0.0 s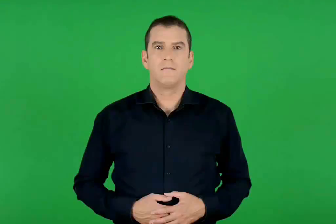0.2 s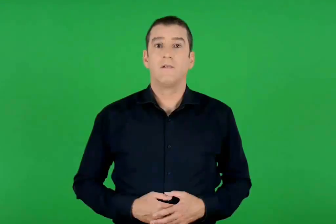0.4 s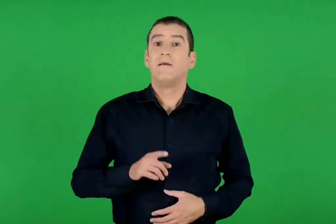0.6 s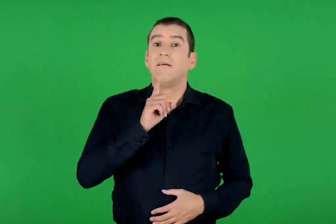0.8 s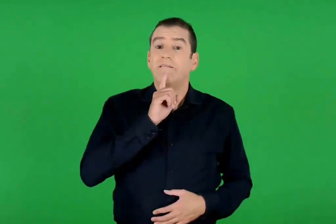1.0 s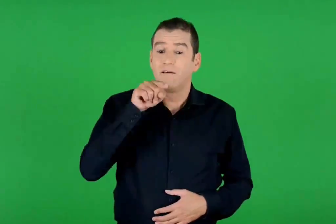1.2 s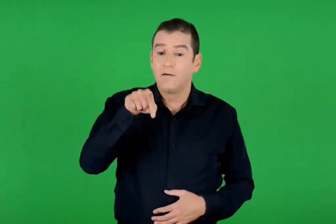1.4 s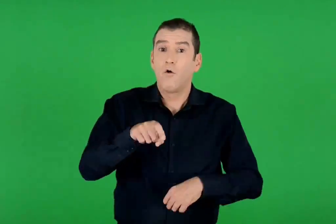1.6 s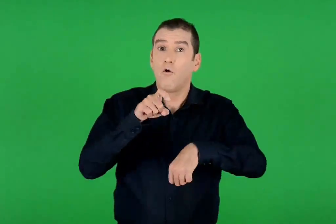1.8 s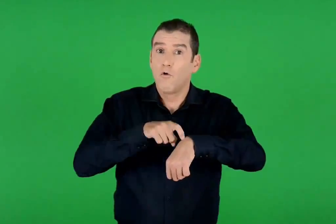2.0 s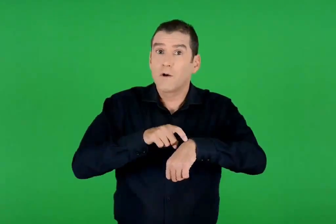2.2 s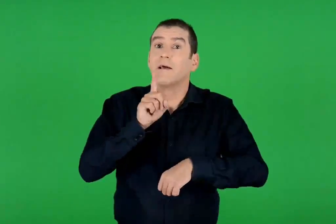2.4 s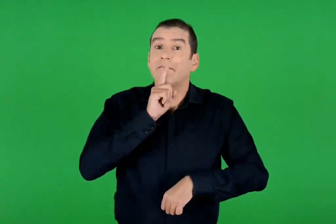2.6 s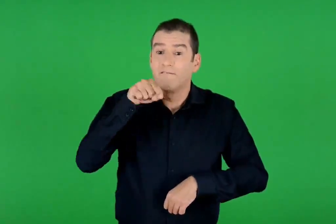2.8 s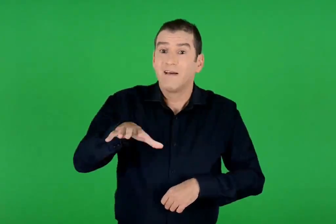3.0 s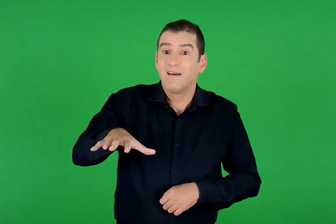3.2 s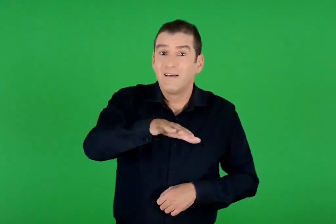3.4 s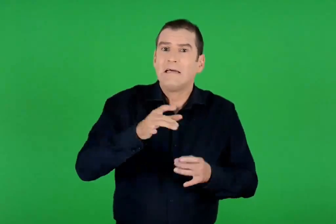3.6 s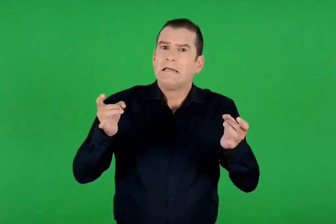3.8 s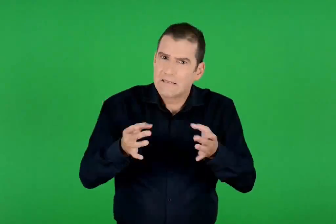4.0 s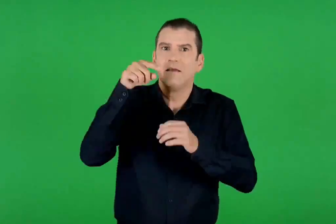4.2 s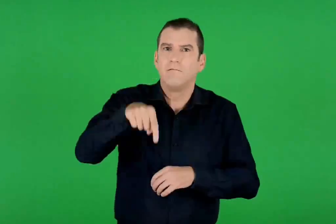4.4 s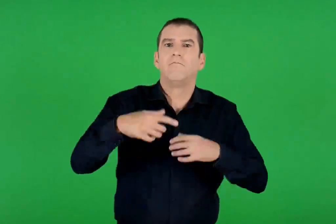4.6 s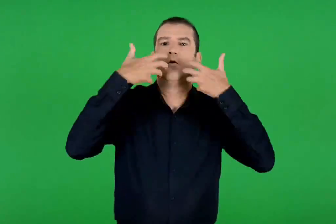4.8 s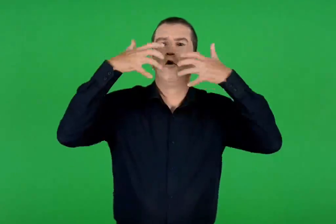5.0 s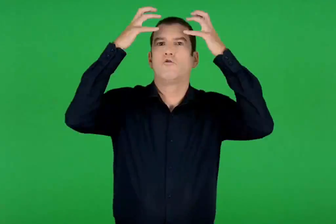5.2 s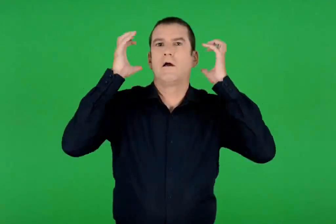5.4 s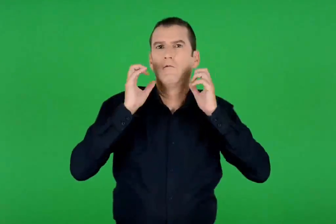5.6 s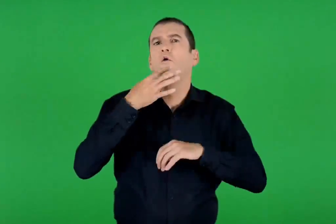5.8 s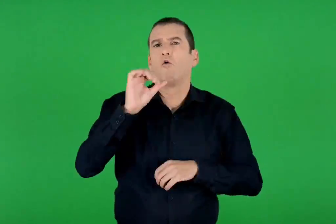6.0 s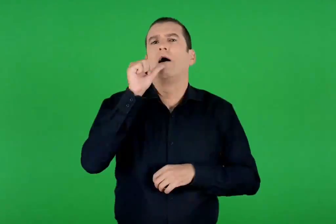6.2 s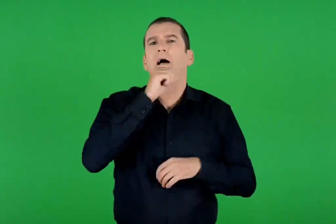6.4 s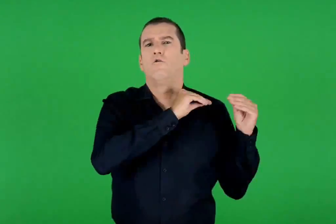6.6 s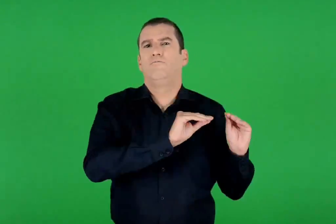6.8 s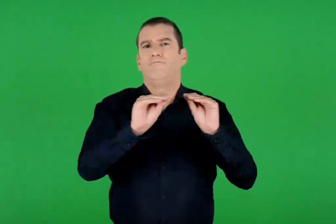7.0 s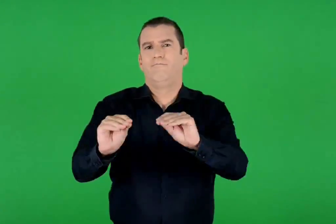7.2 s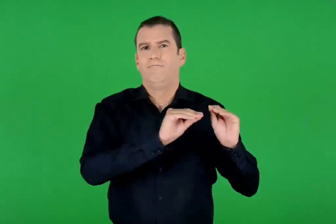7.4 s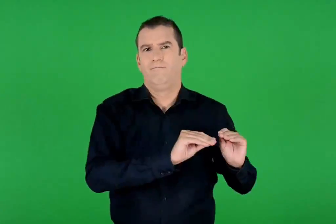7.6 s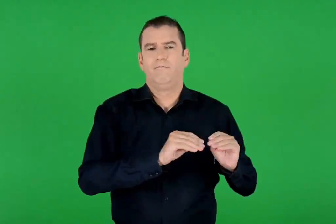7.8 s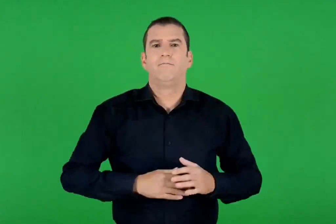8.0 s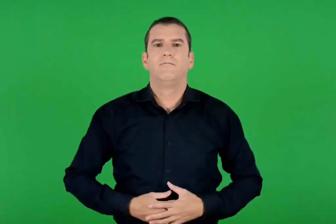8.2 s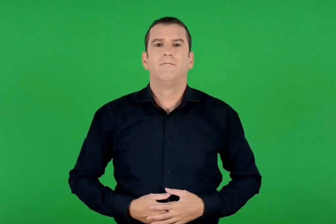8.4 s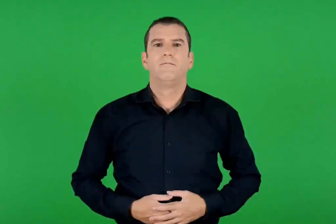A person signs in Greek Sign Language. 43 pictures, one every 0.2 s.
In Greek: το λιοντάρι βρισκόταν την ώρα εκείνη σε αυτό το ίδιο μέρος , για να μεταφέρει νερό
